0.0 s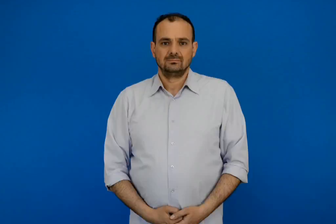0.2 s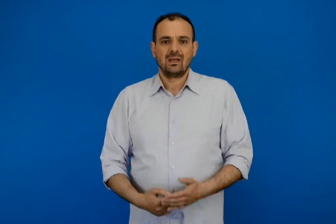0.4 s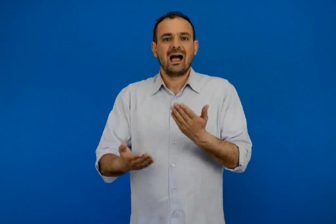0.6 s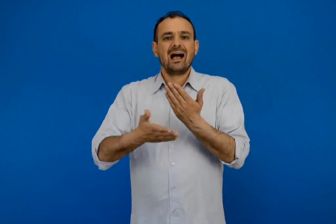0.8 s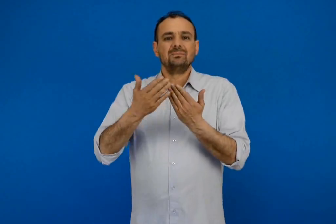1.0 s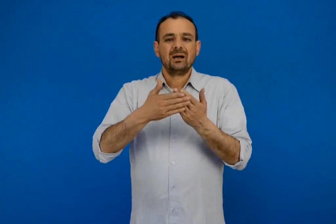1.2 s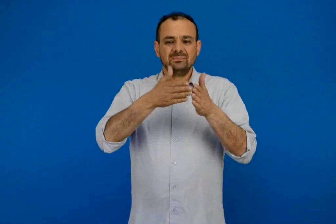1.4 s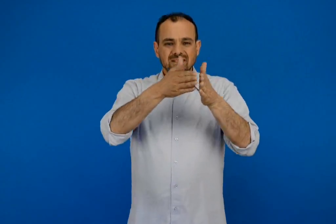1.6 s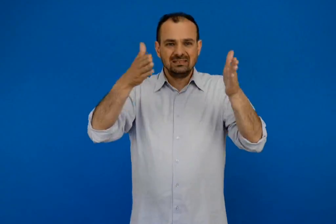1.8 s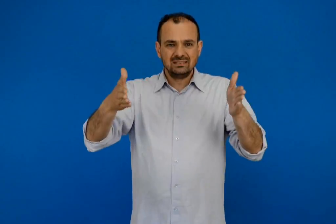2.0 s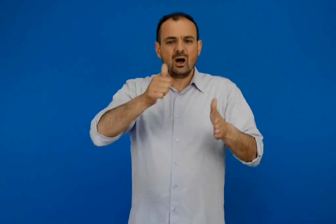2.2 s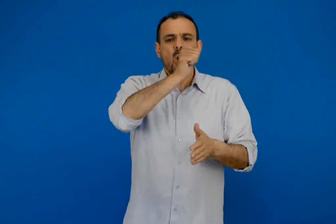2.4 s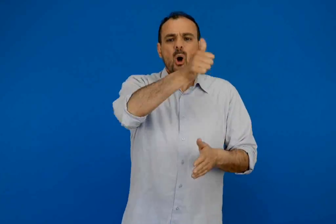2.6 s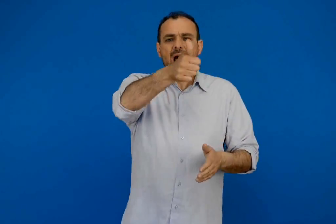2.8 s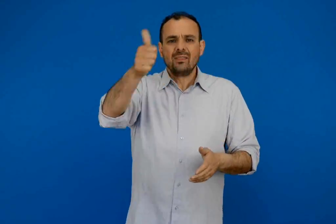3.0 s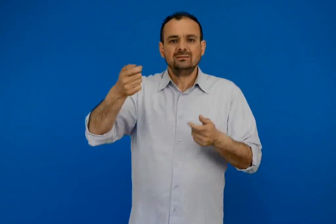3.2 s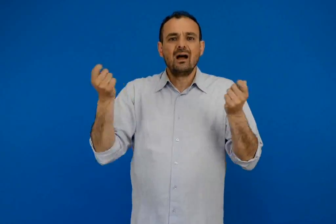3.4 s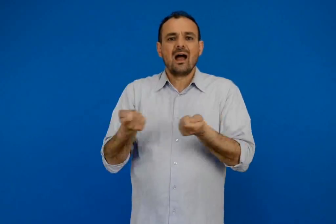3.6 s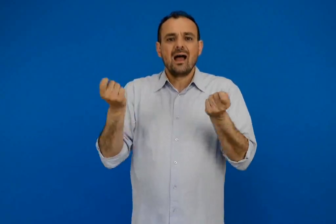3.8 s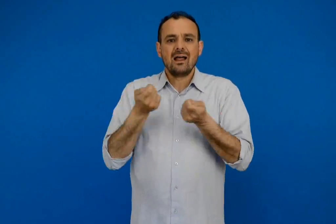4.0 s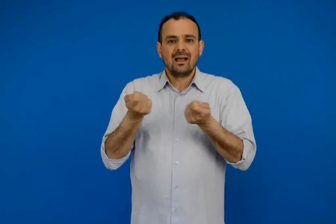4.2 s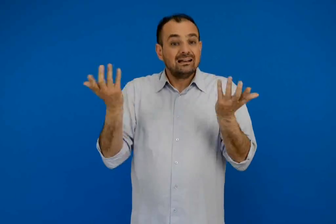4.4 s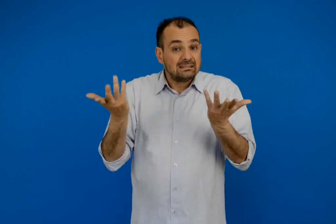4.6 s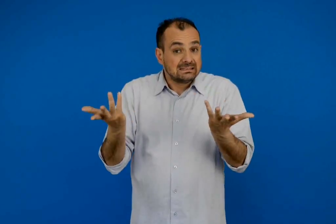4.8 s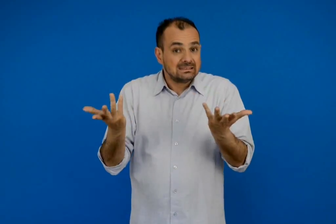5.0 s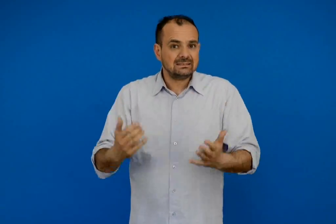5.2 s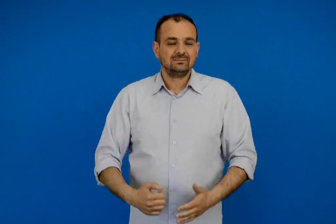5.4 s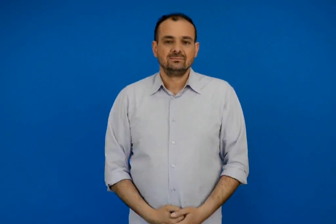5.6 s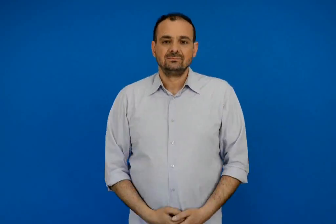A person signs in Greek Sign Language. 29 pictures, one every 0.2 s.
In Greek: κατά τη διάρκεια της επίσκεψης ο καθένας μας έκανε κάτι
